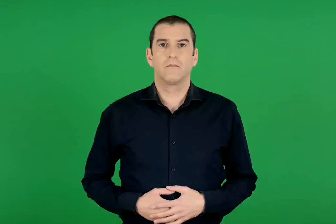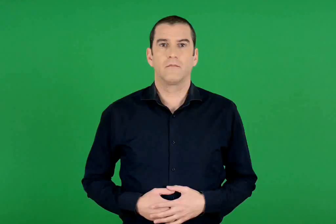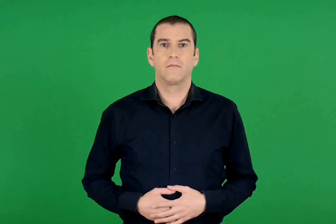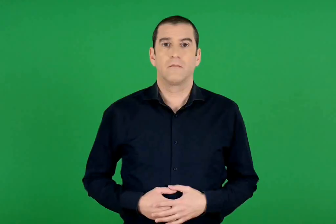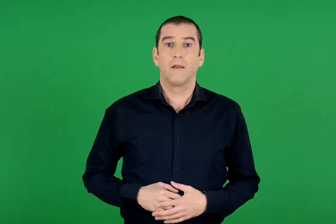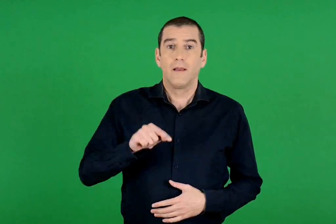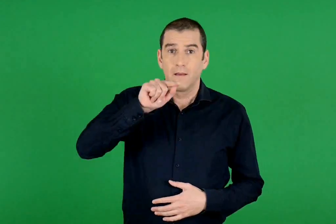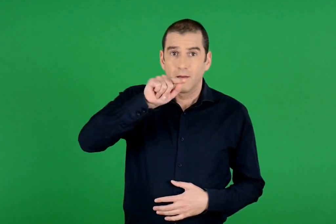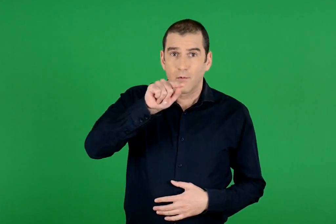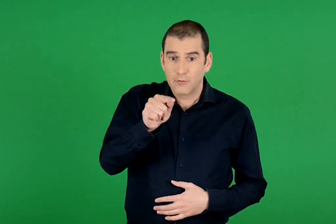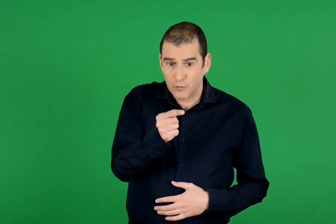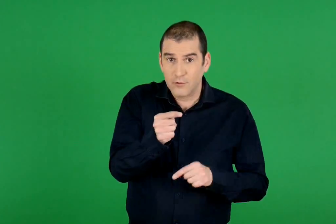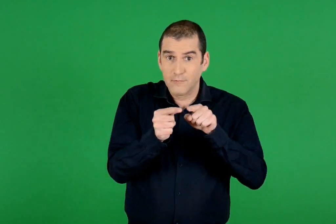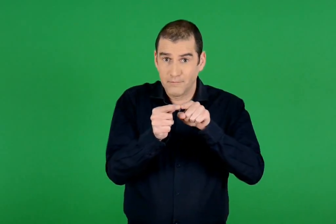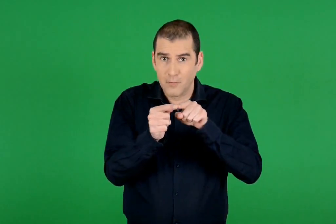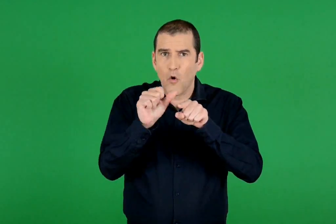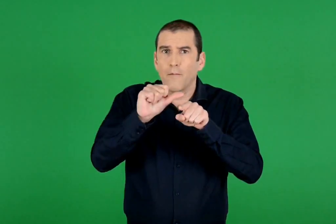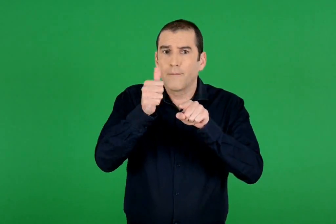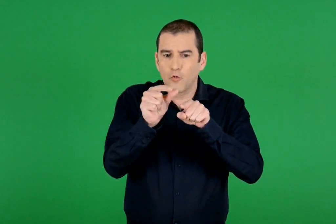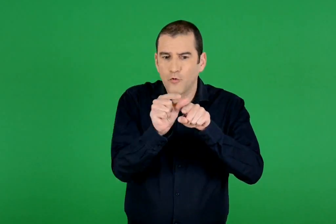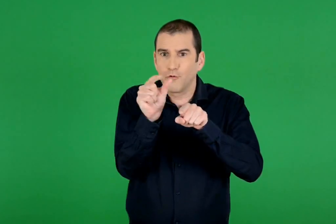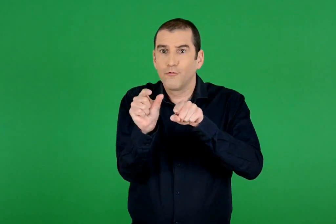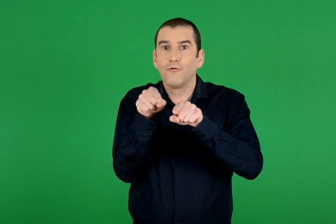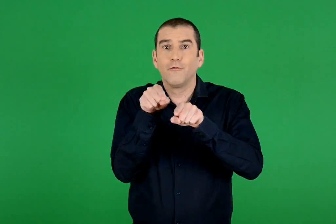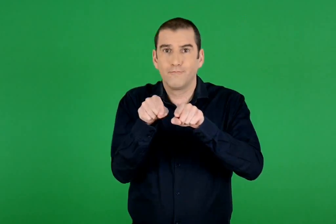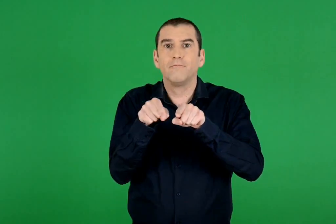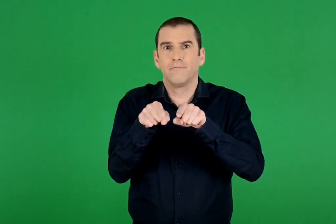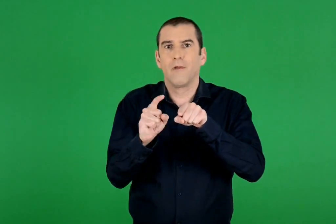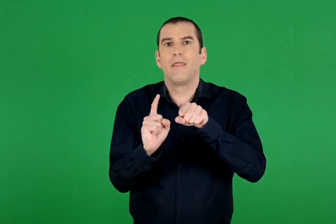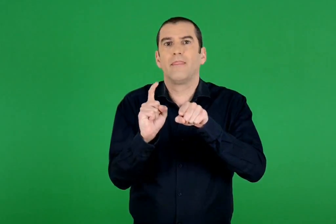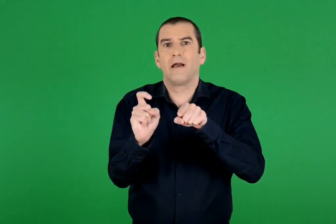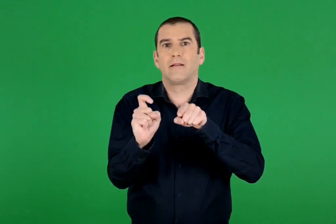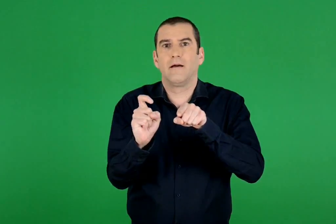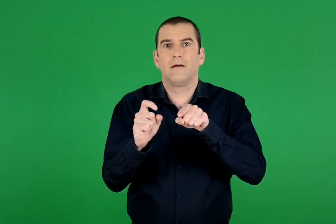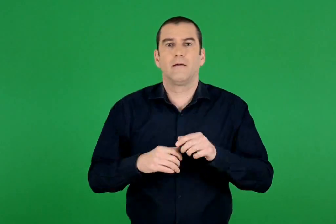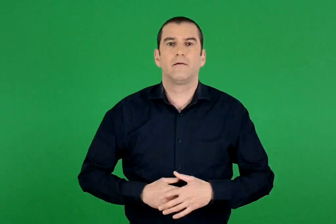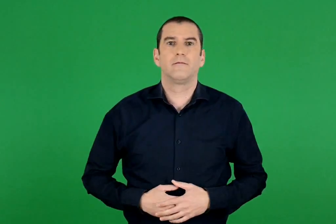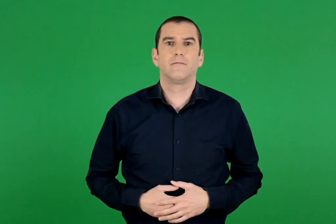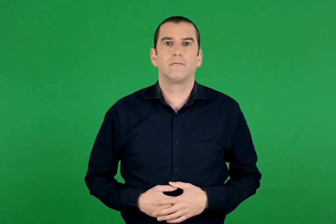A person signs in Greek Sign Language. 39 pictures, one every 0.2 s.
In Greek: το πρώτο ψηφίο μετά την υποδιαστολή δείχνει τα δέκατα
